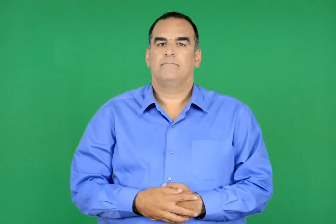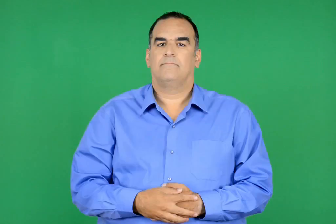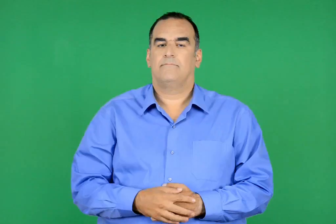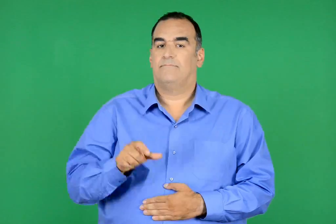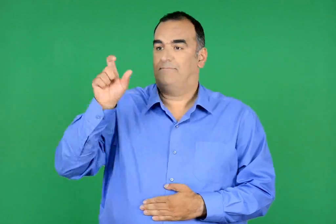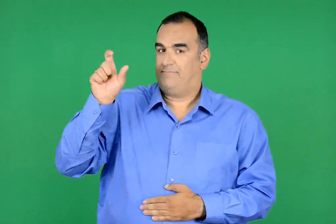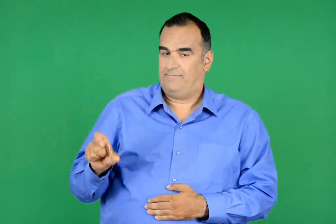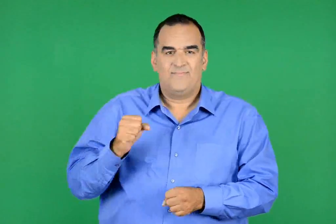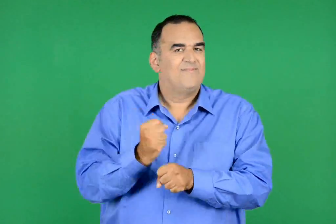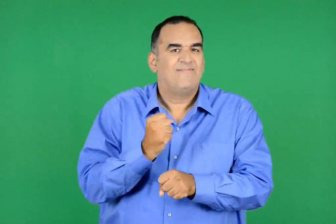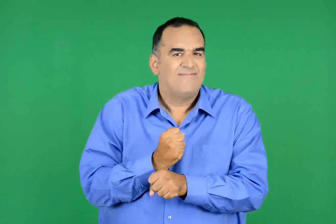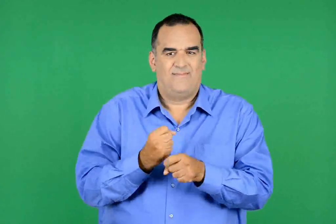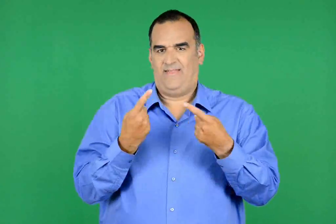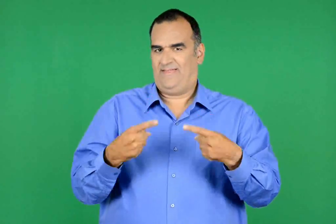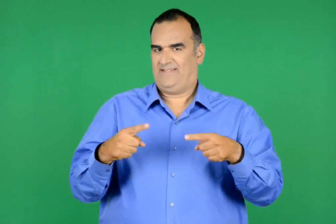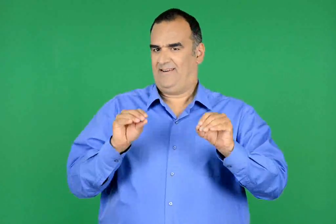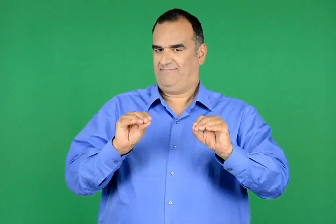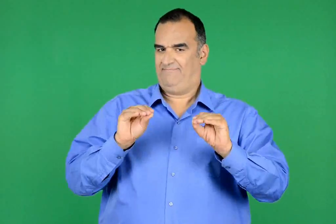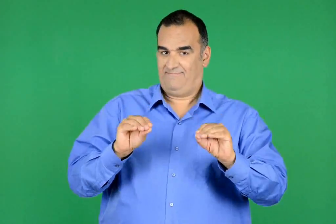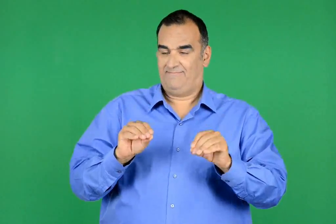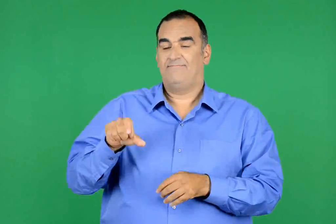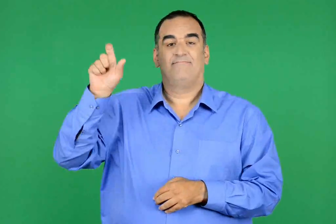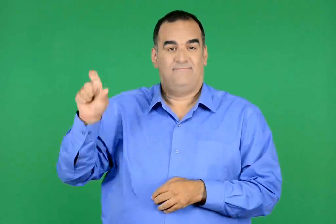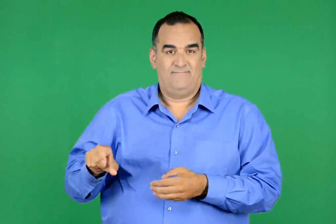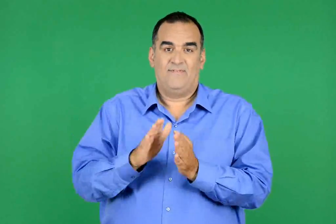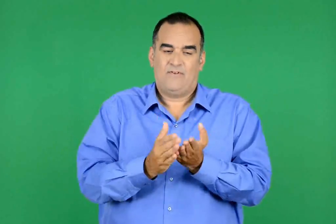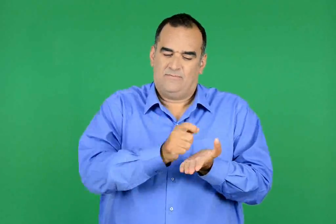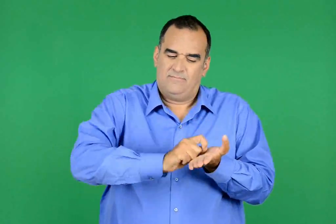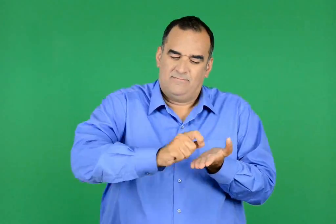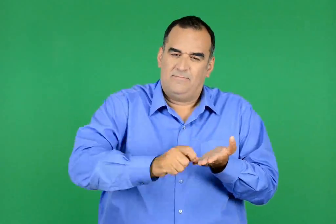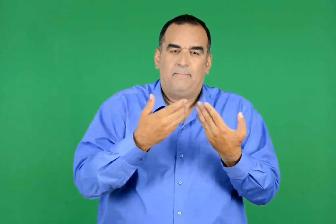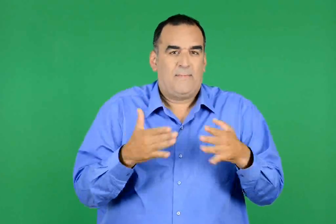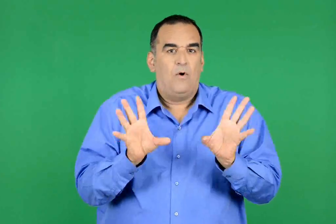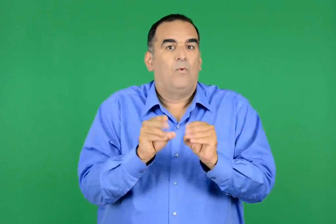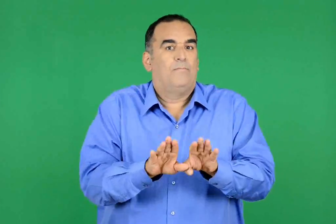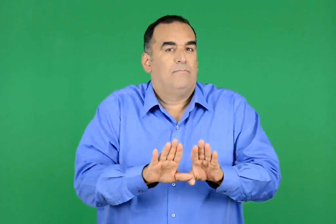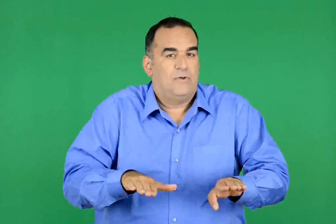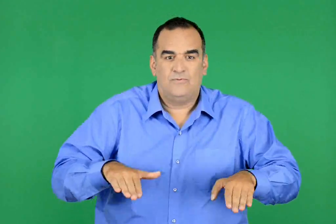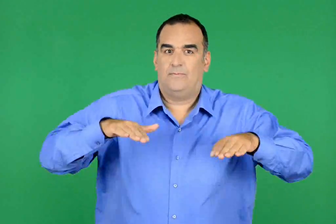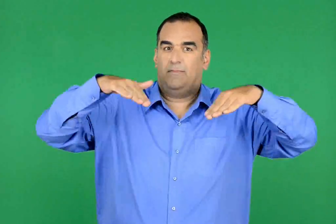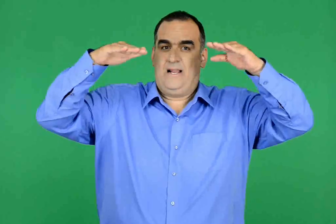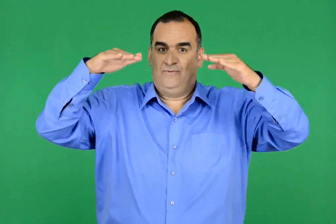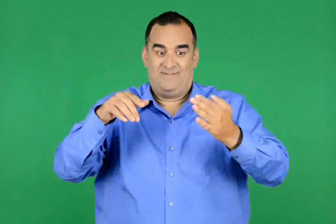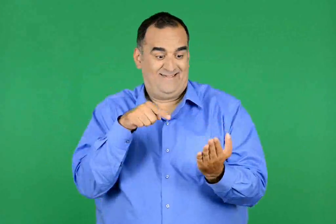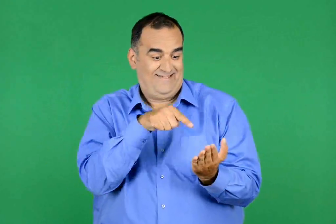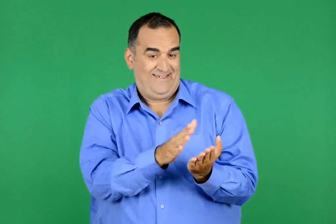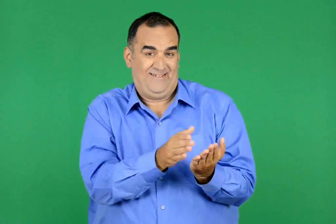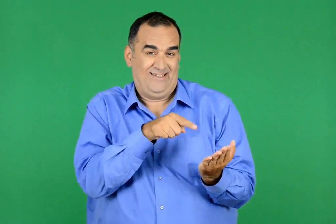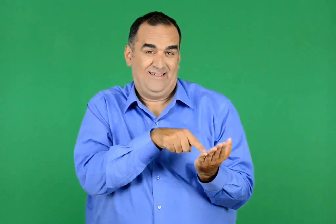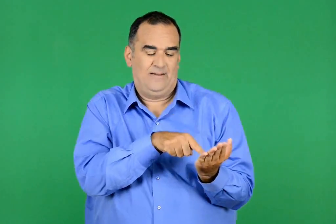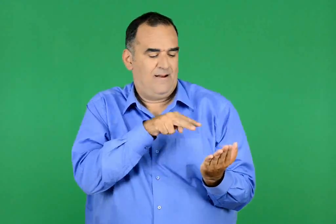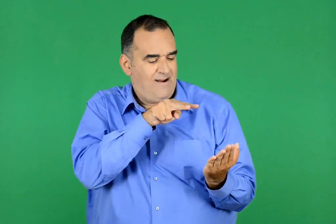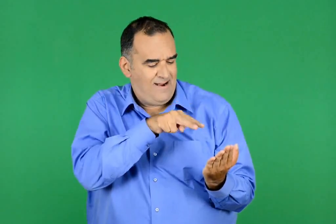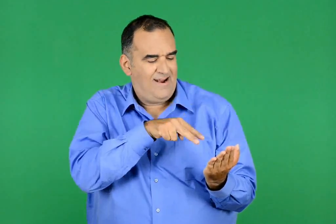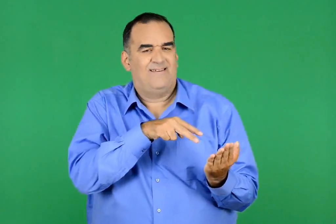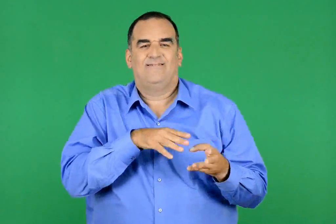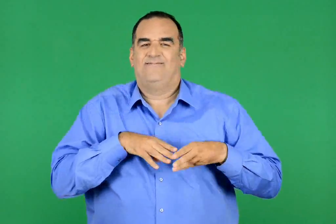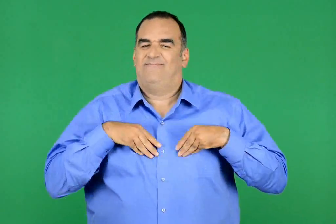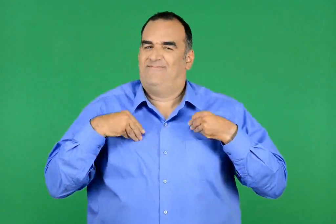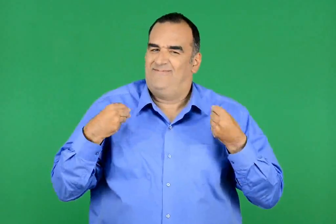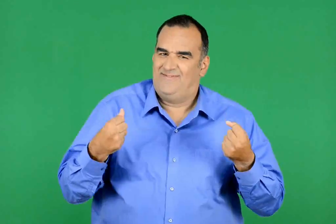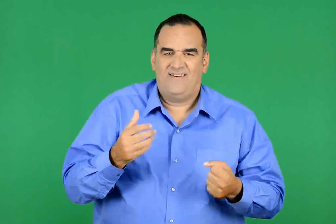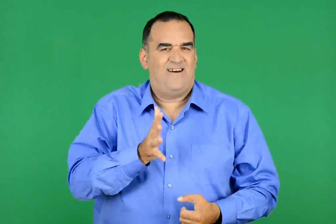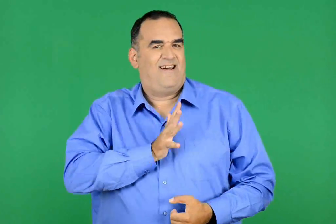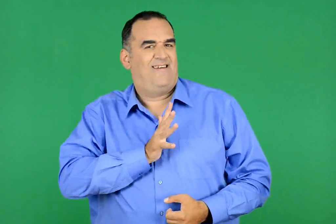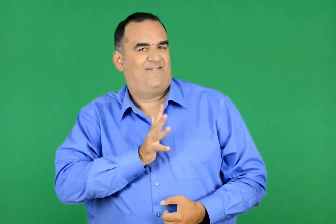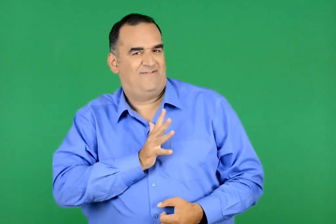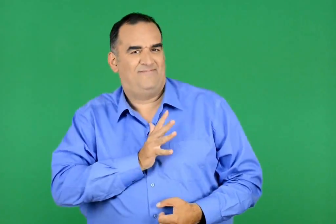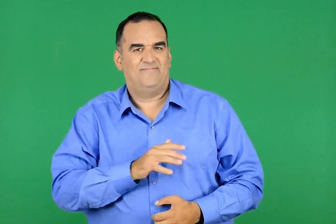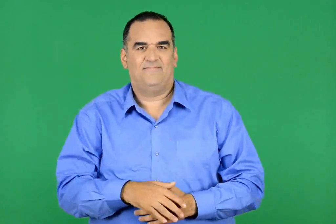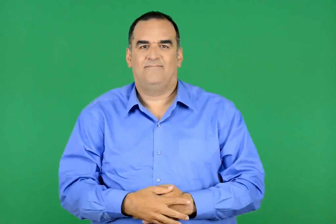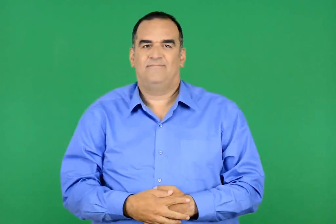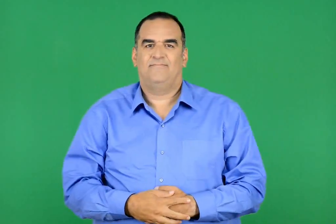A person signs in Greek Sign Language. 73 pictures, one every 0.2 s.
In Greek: εργάστηκε ως δασκάλα. έγραψε βιβλία για µικρούς και µεγάλους που τα χαρακτηρίζουν τρυφερότητα και ανθρωπιά
